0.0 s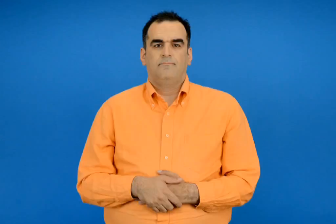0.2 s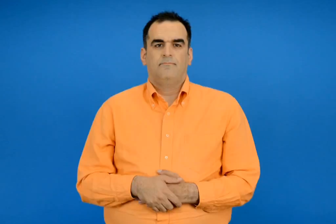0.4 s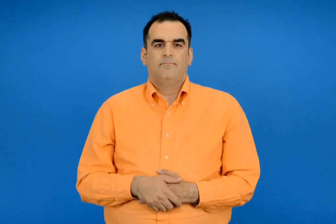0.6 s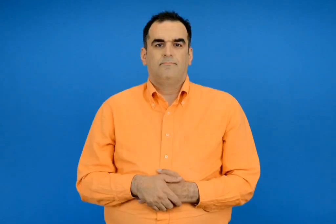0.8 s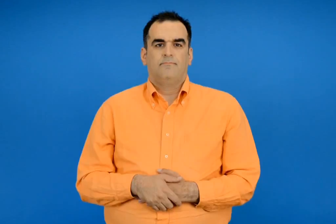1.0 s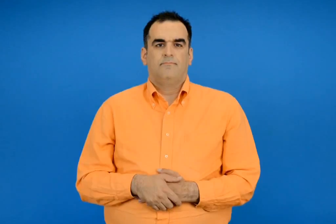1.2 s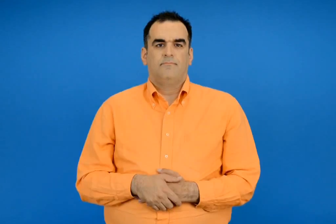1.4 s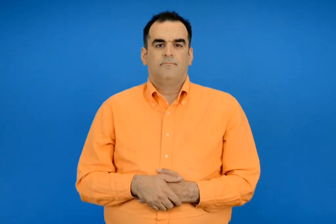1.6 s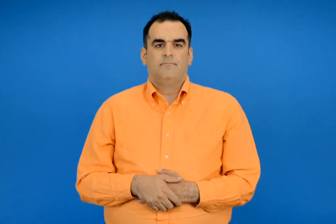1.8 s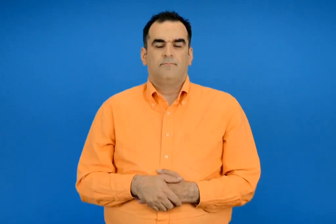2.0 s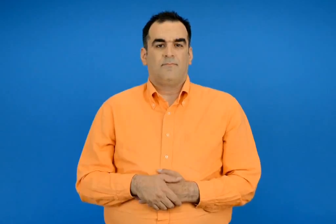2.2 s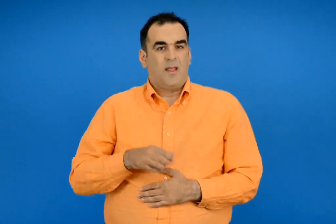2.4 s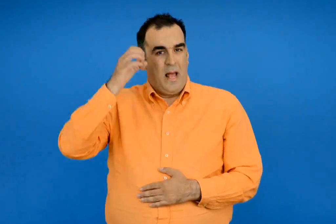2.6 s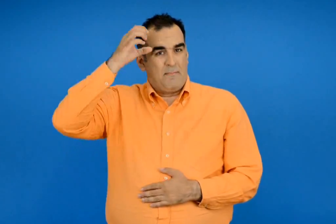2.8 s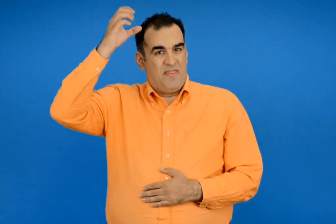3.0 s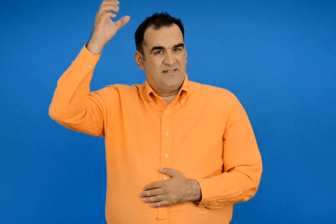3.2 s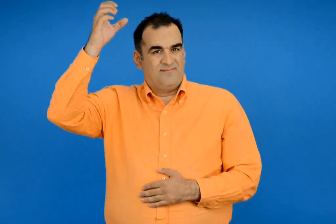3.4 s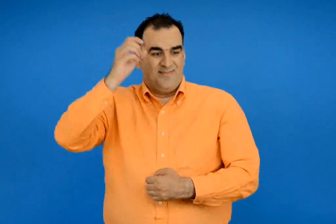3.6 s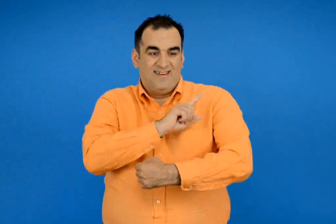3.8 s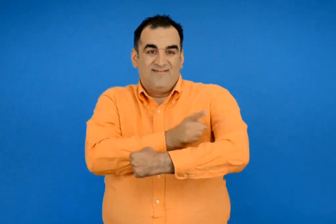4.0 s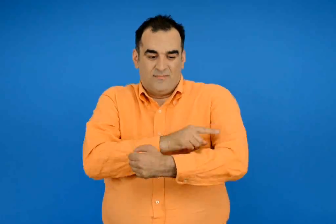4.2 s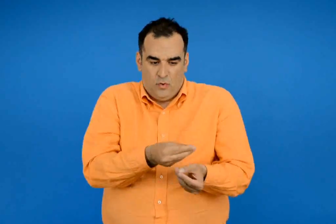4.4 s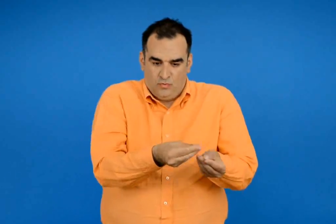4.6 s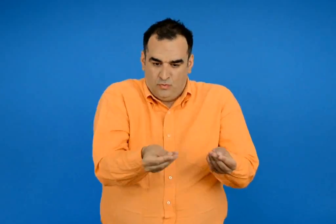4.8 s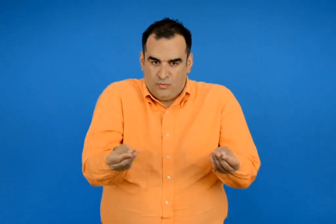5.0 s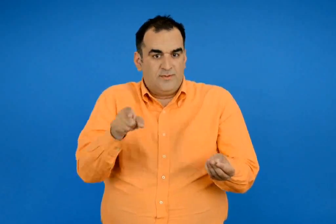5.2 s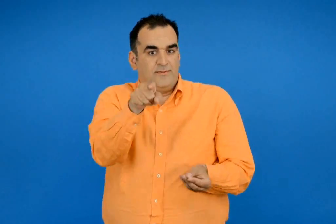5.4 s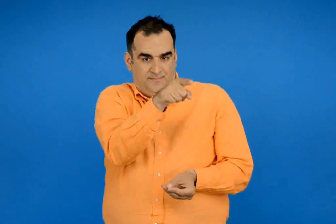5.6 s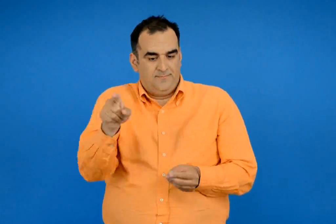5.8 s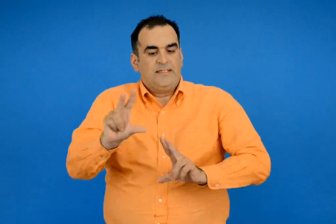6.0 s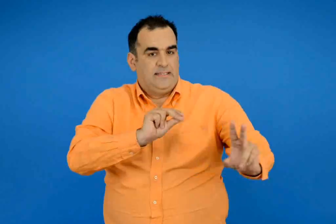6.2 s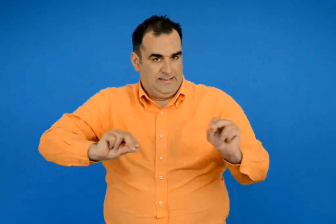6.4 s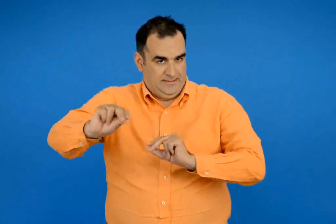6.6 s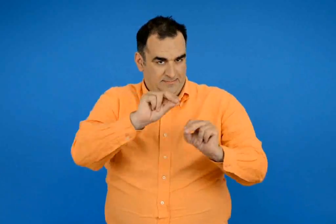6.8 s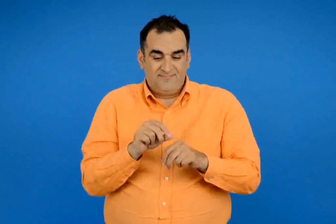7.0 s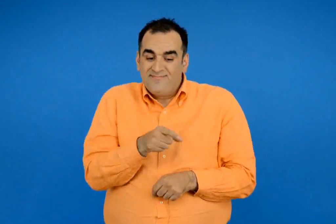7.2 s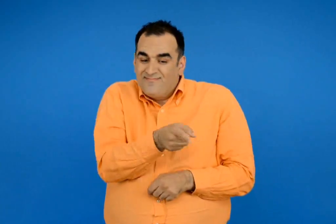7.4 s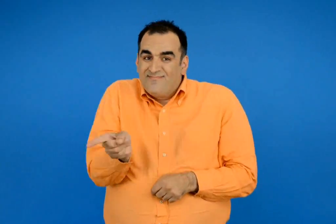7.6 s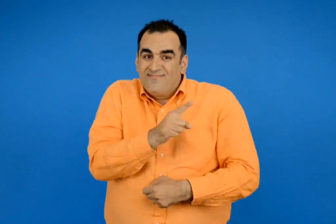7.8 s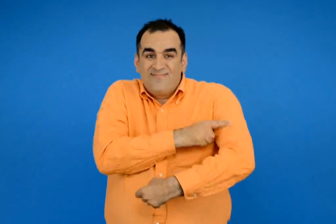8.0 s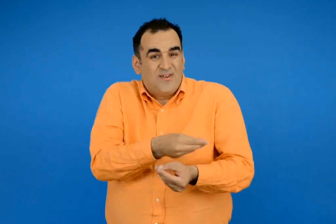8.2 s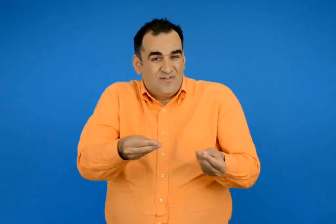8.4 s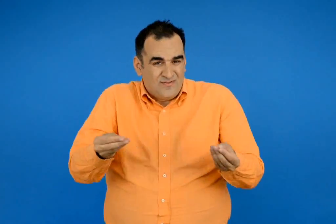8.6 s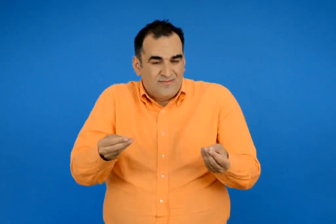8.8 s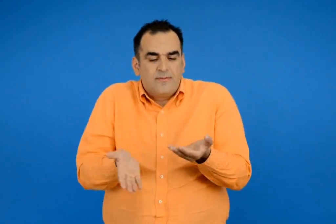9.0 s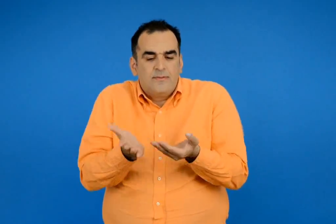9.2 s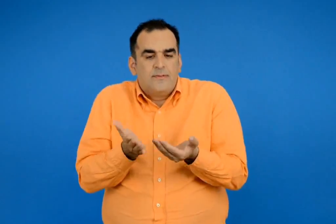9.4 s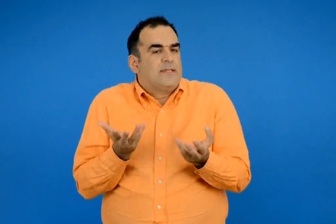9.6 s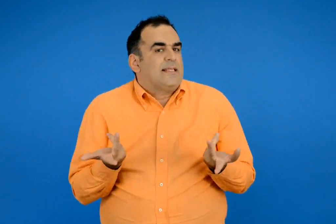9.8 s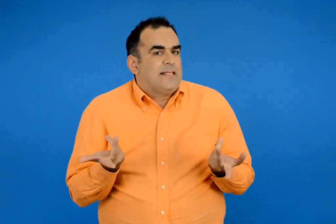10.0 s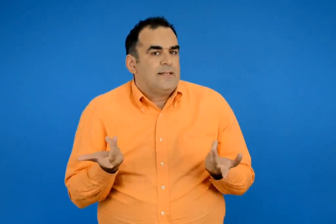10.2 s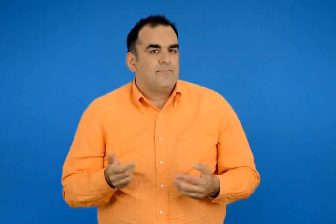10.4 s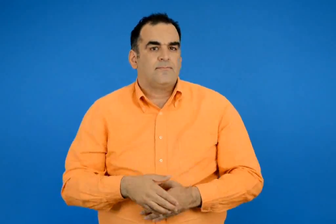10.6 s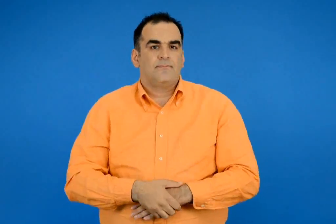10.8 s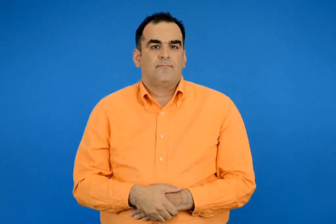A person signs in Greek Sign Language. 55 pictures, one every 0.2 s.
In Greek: συζητήστε για τα χαρακτηριστικά που έδωσε ο επιμηθέας στα ζώα σε τι τους χρησίμευαν αυτά ;
